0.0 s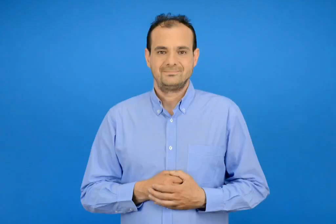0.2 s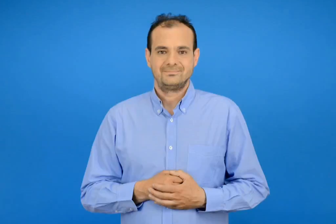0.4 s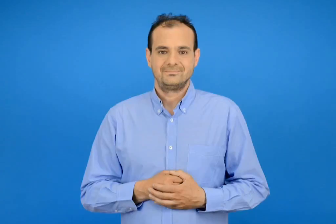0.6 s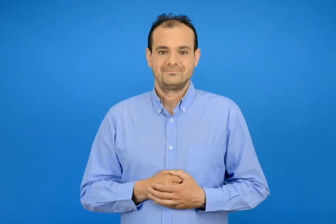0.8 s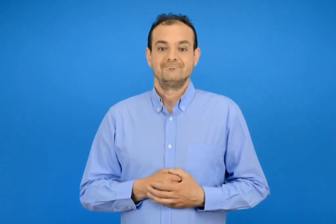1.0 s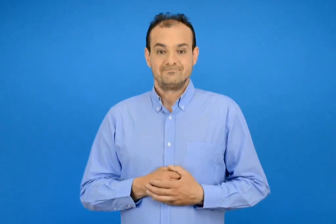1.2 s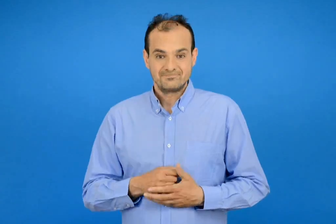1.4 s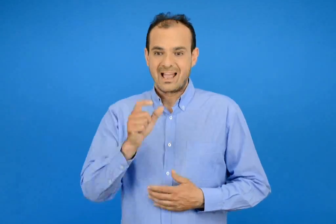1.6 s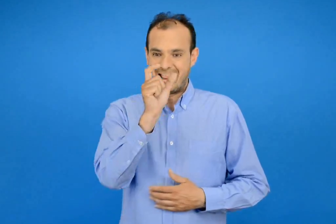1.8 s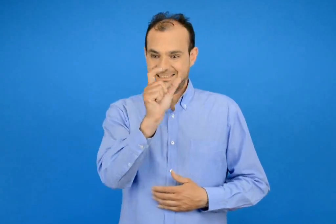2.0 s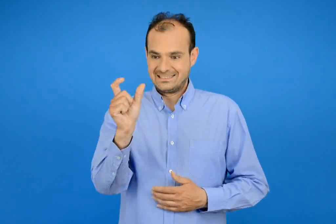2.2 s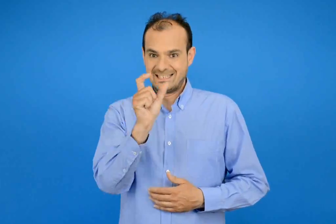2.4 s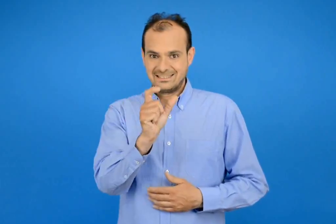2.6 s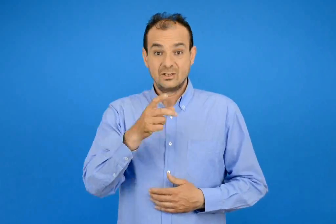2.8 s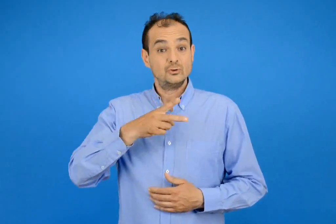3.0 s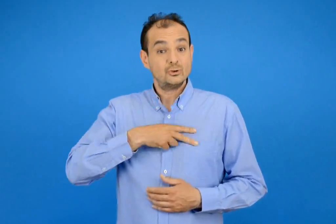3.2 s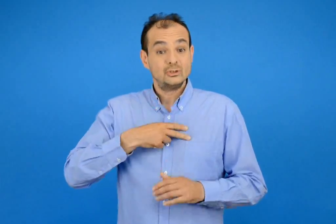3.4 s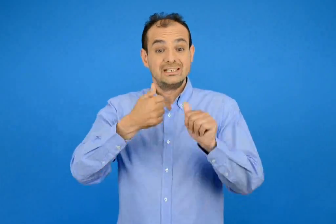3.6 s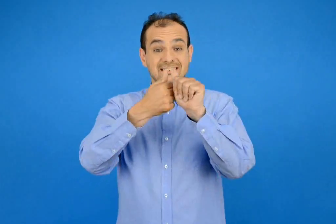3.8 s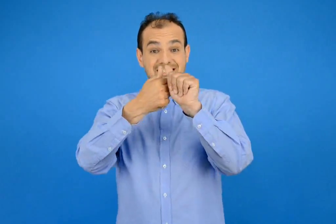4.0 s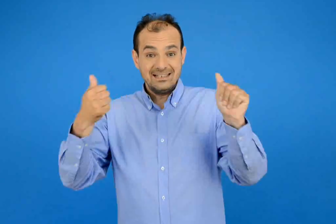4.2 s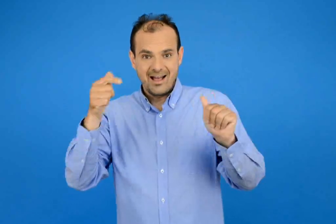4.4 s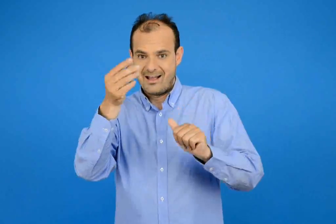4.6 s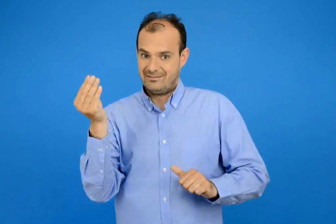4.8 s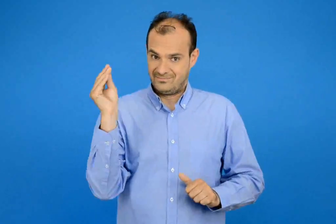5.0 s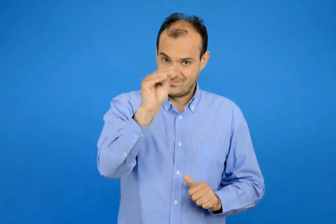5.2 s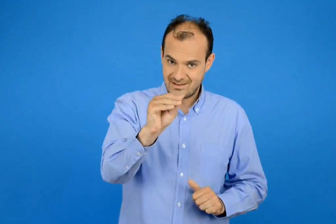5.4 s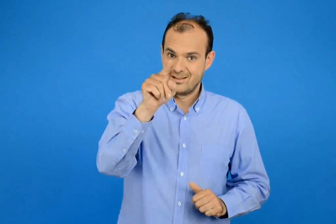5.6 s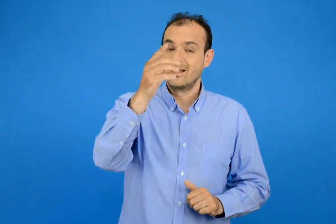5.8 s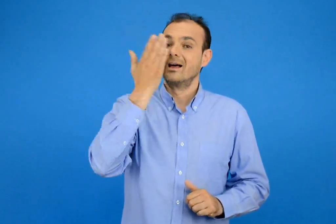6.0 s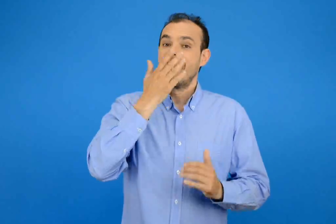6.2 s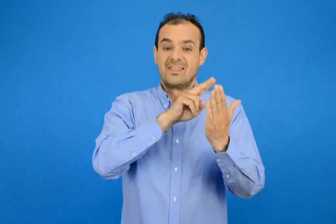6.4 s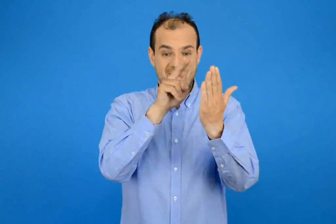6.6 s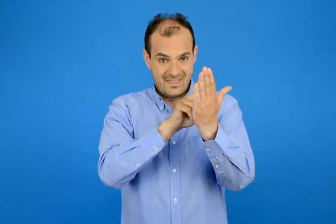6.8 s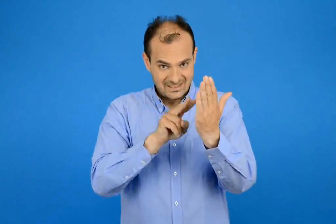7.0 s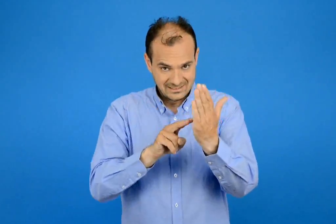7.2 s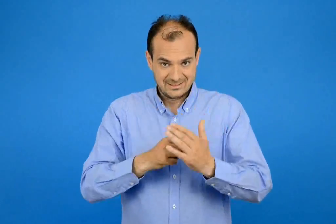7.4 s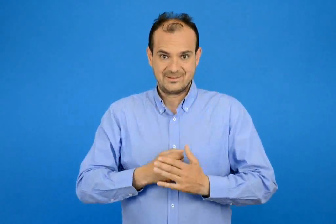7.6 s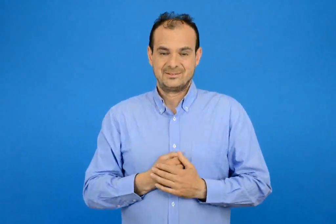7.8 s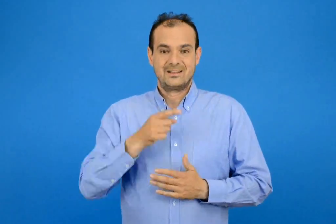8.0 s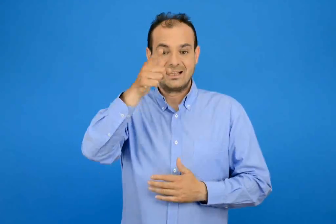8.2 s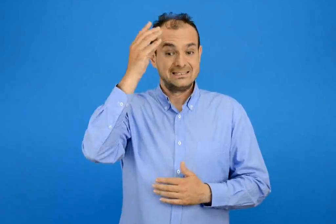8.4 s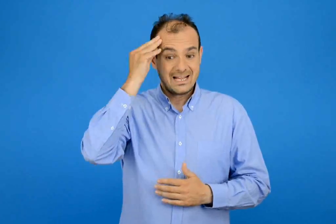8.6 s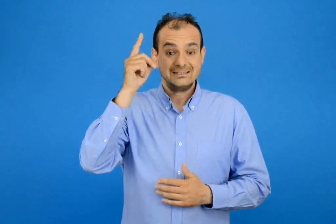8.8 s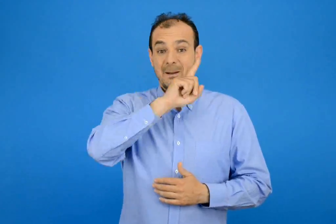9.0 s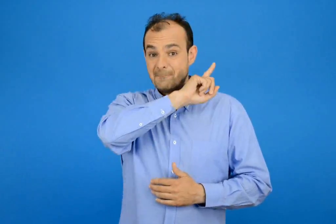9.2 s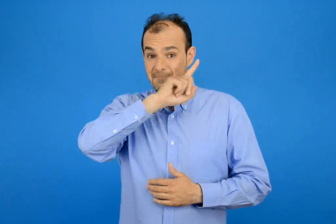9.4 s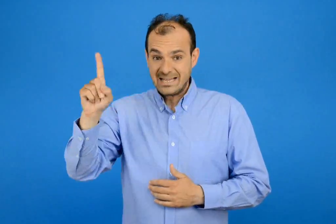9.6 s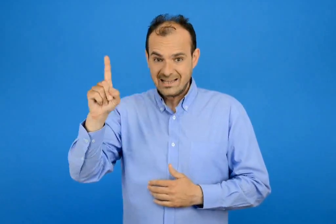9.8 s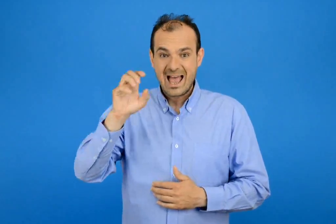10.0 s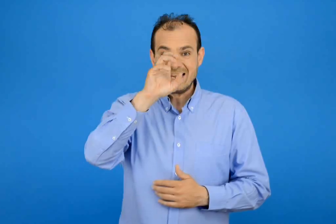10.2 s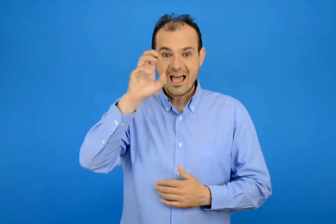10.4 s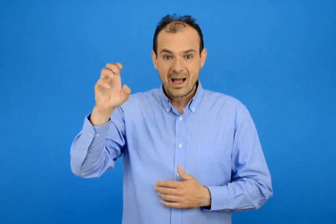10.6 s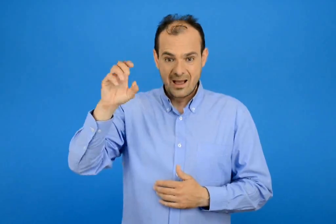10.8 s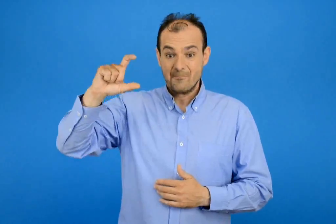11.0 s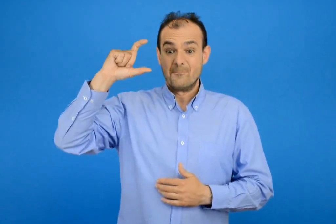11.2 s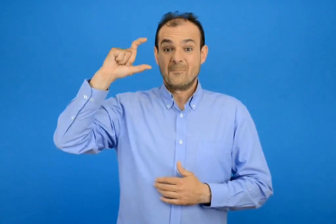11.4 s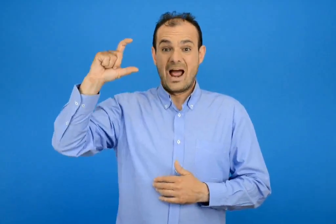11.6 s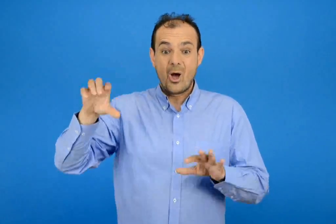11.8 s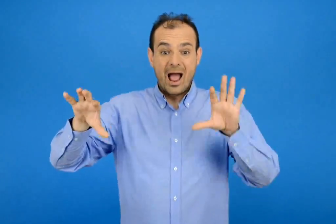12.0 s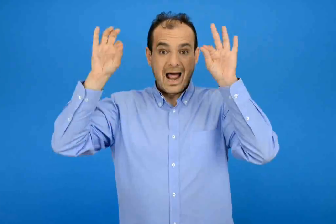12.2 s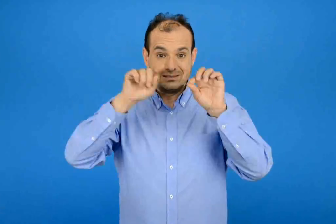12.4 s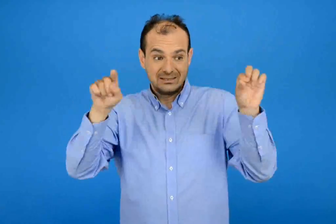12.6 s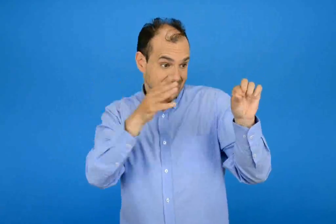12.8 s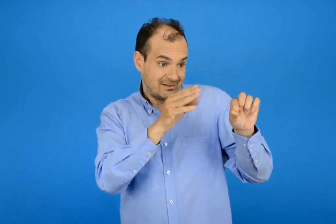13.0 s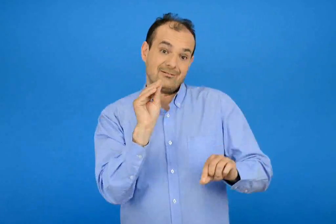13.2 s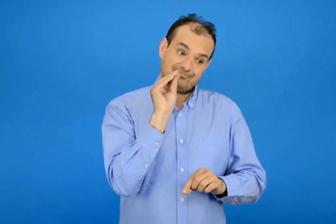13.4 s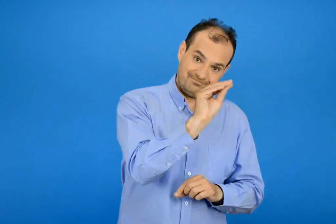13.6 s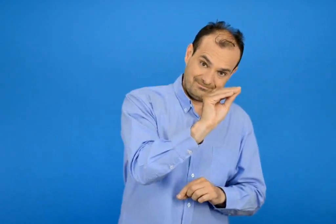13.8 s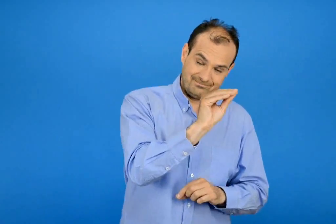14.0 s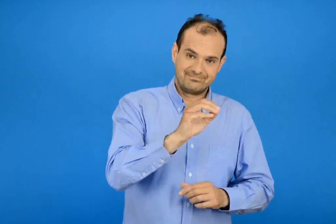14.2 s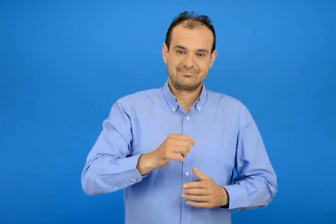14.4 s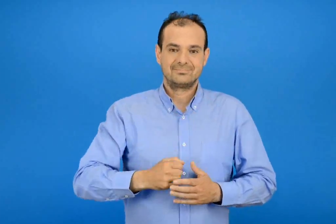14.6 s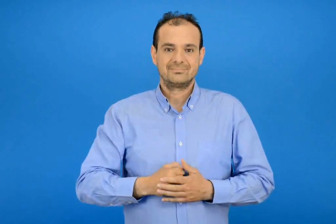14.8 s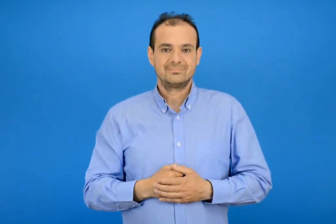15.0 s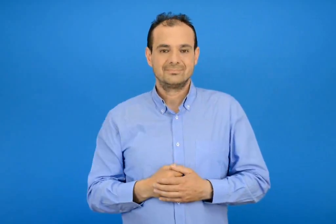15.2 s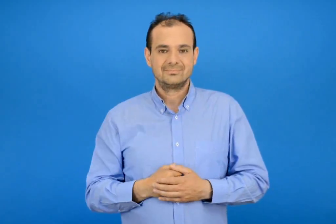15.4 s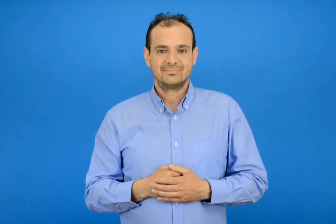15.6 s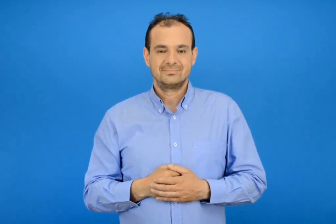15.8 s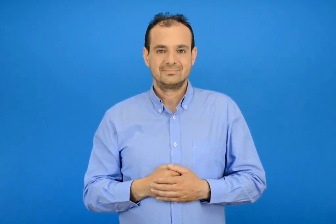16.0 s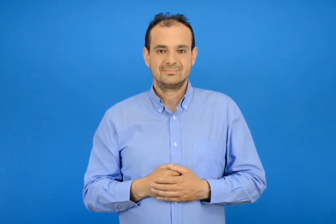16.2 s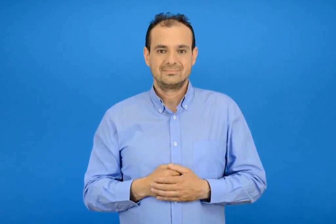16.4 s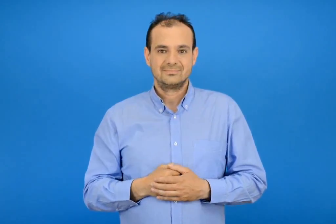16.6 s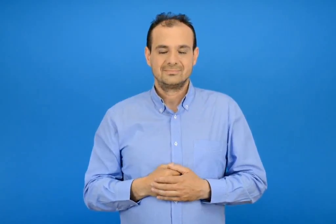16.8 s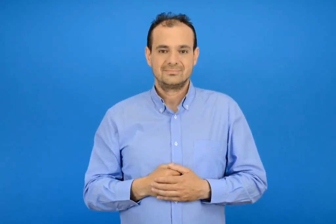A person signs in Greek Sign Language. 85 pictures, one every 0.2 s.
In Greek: βαλέ τις λέξεις με τη σωστή σειρά και διάβασε μην ξεχάσεις να αρχίσεις με κεφάλαιο γράμμα
